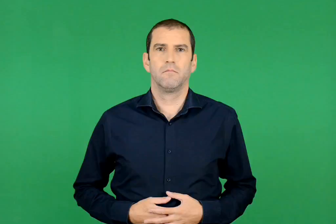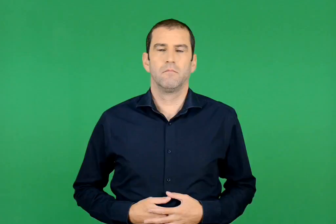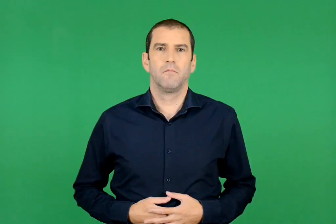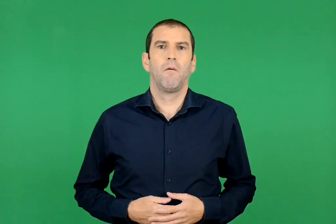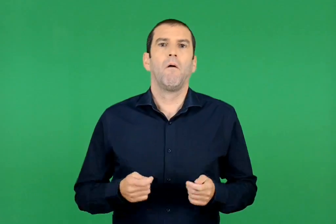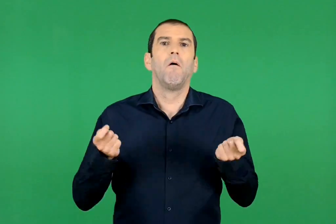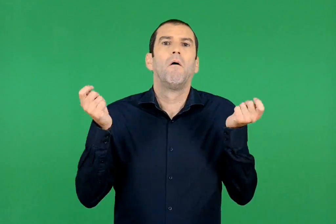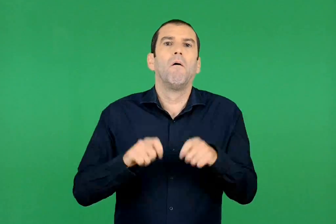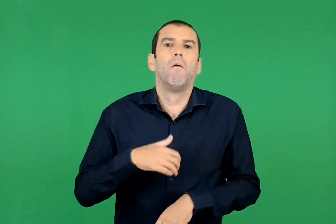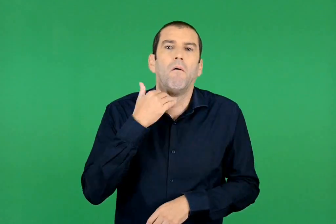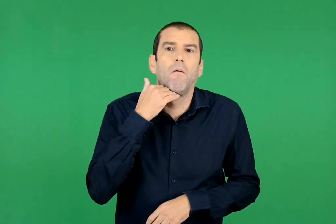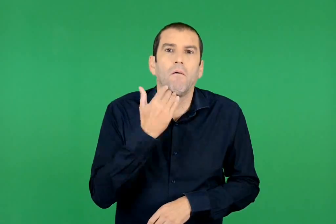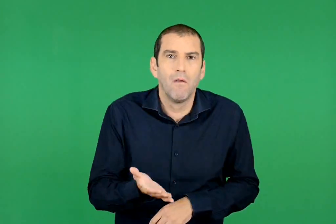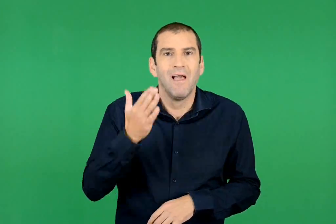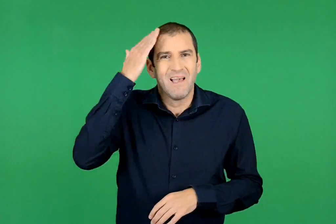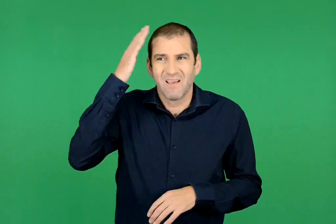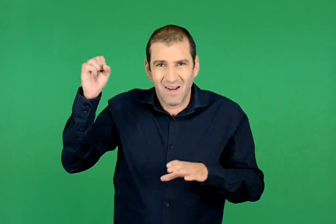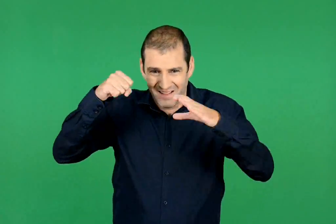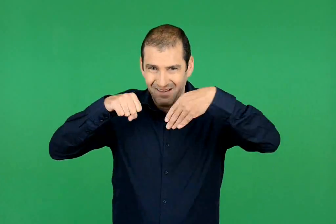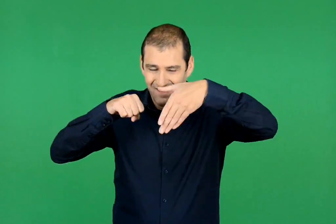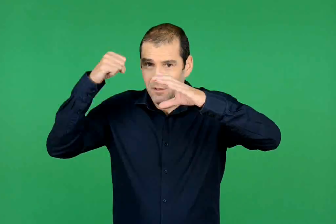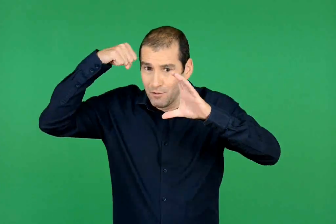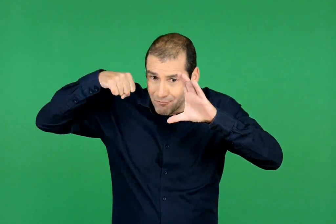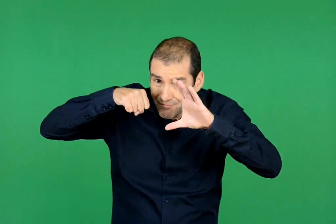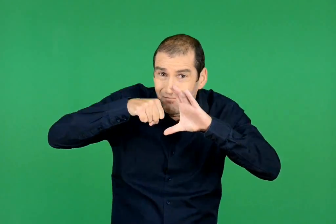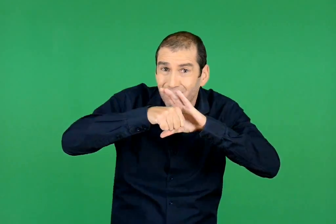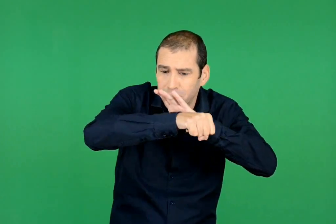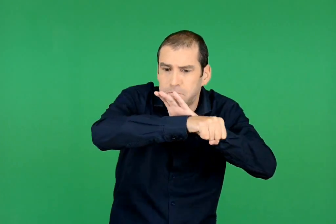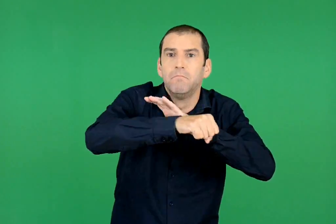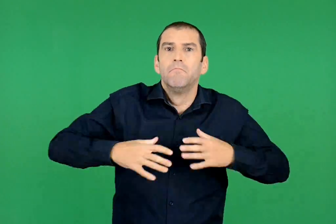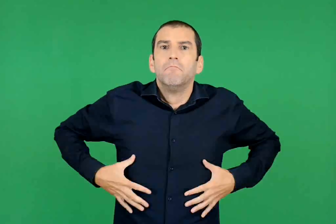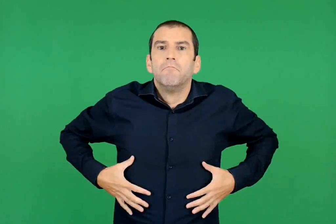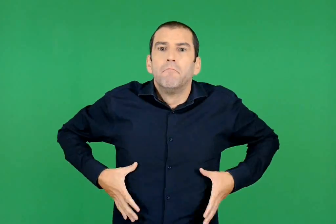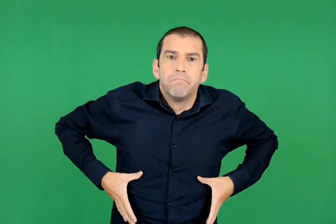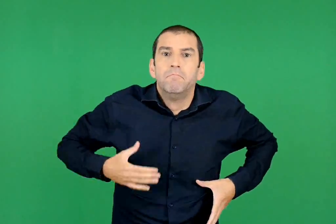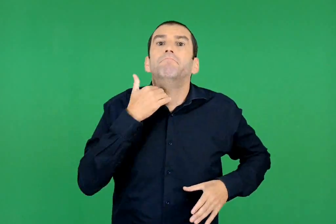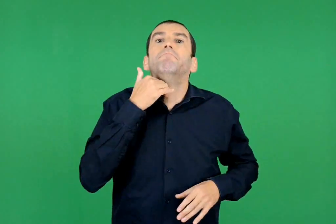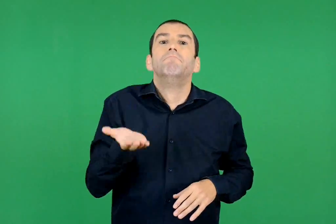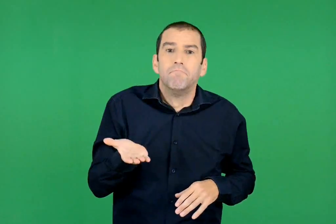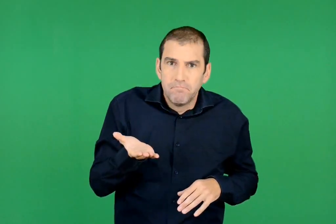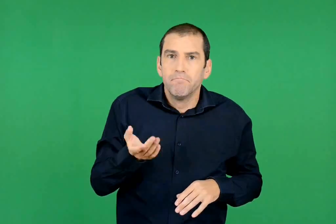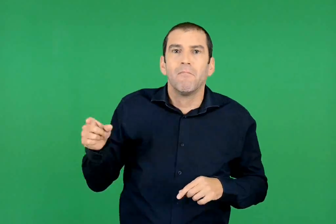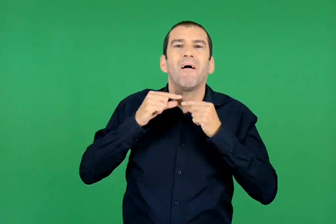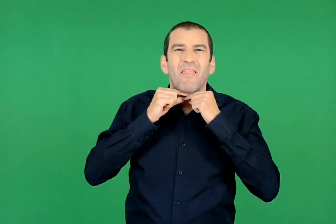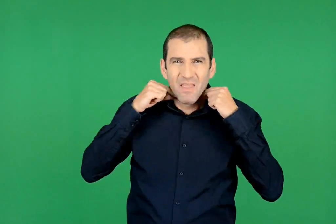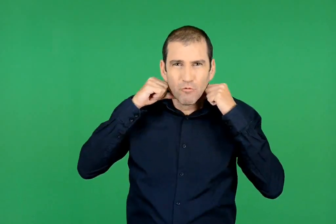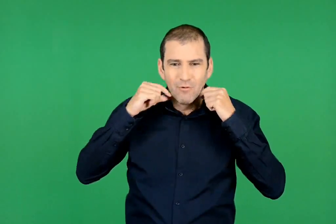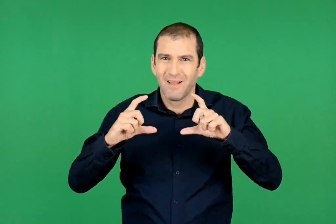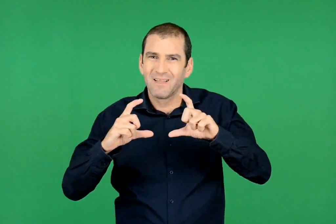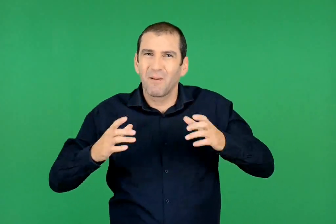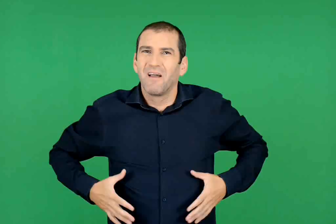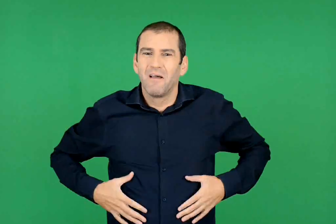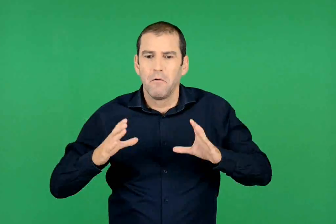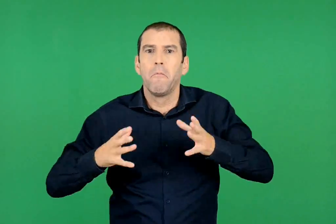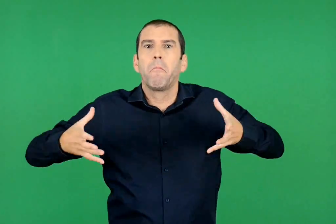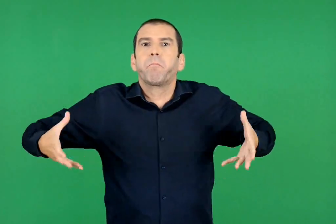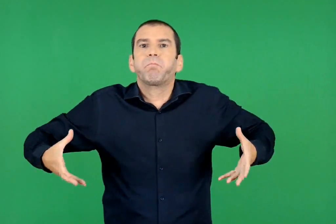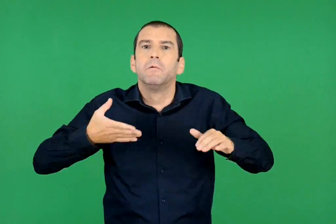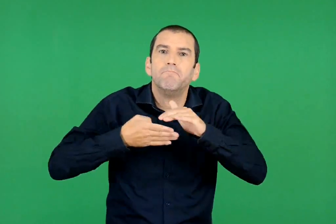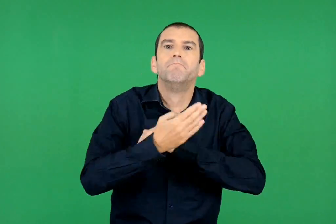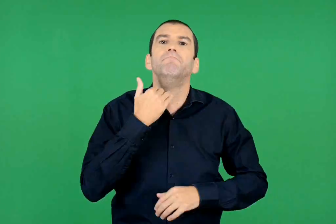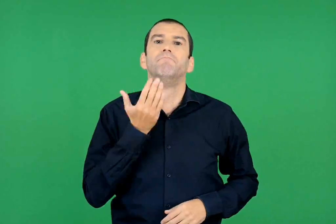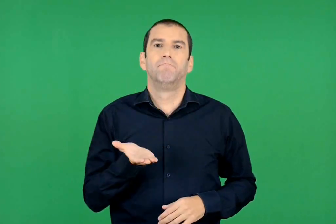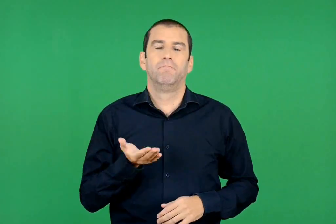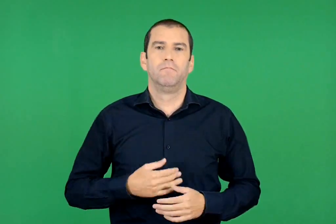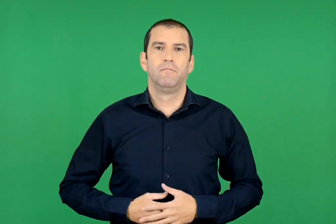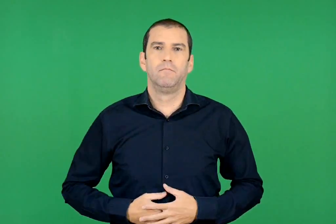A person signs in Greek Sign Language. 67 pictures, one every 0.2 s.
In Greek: αδύνατον. έβαλε το κεφάλι , αλλά δεν περνούσε η κοιλιά. ο δαρείος είχε γίνει διπλός από την τρύπα
